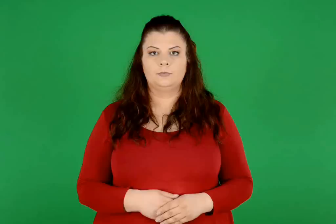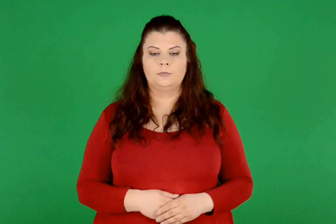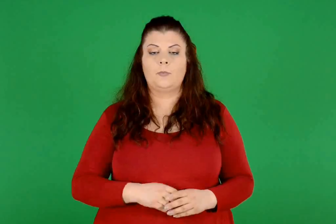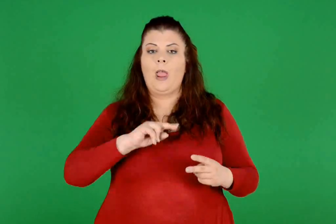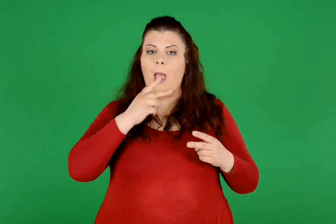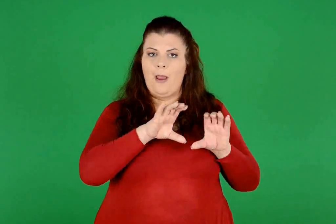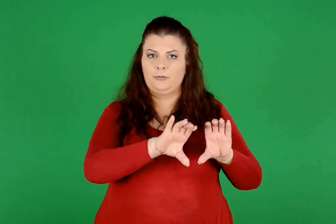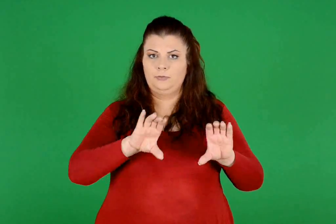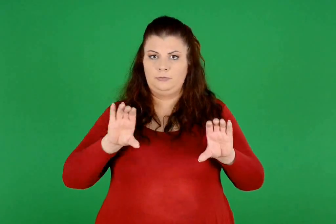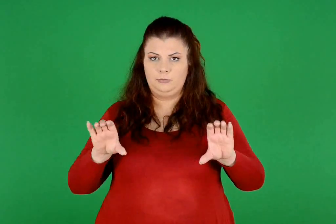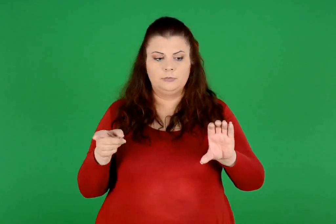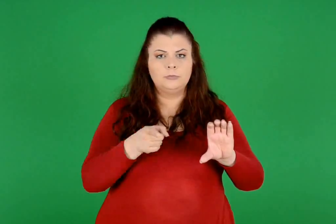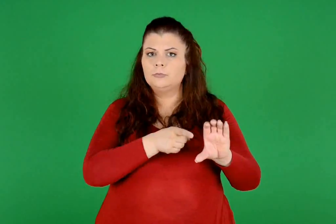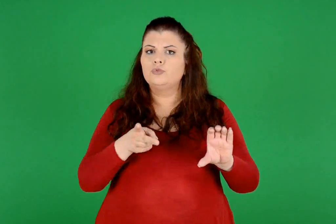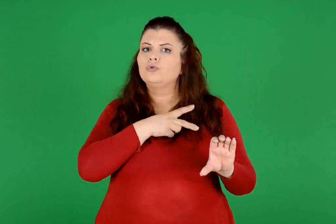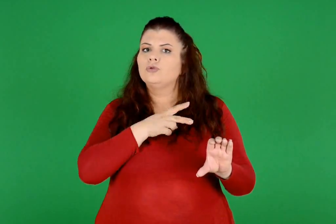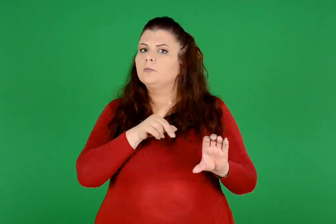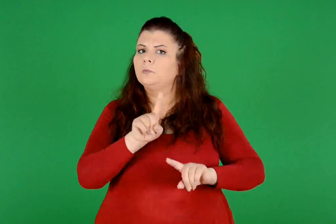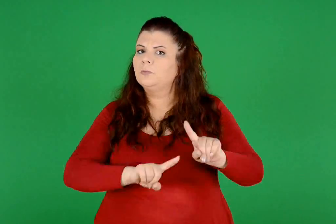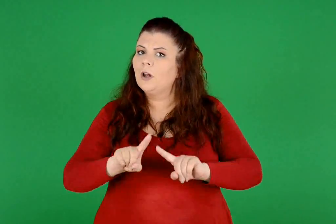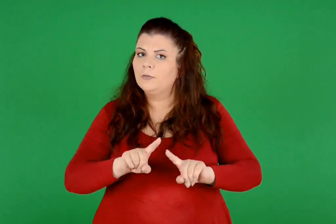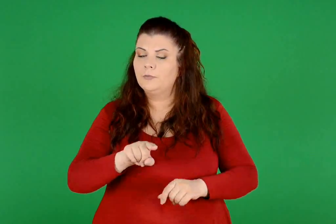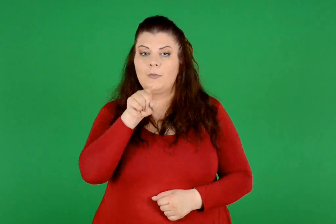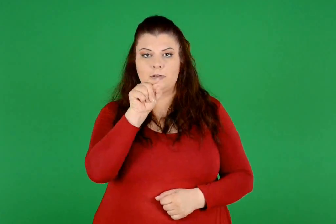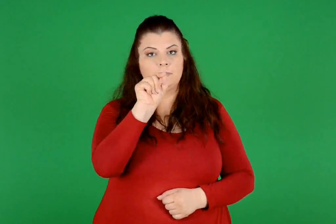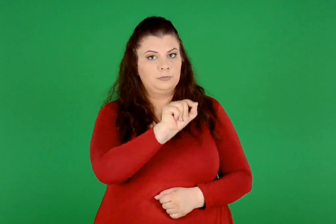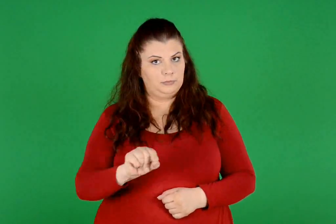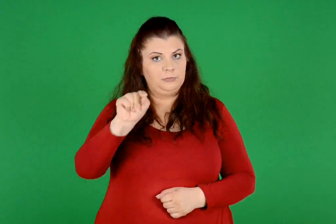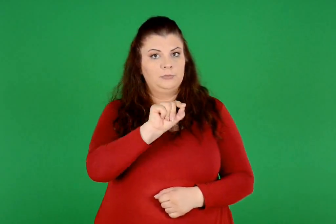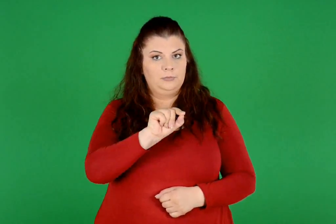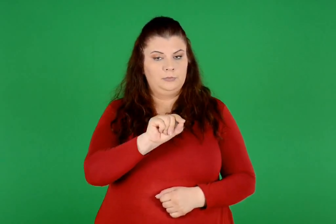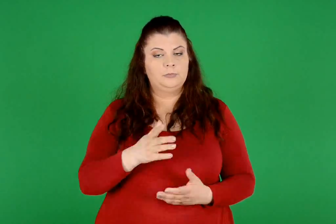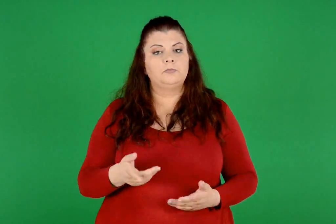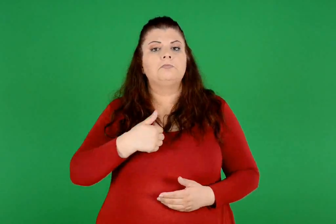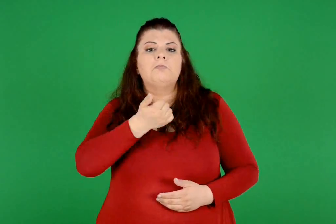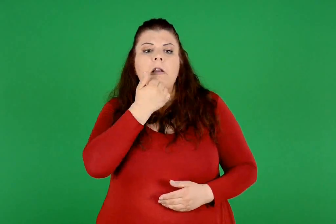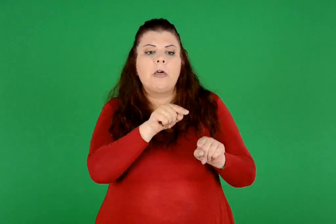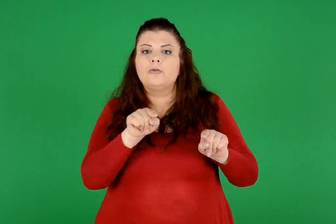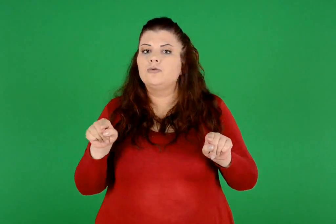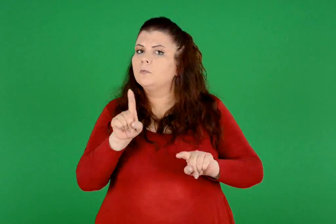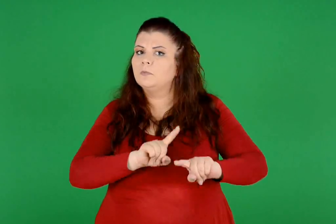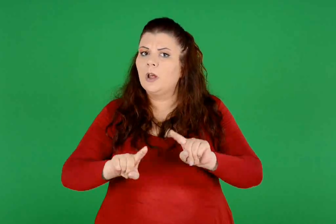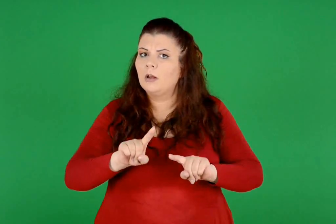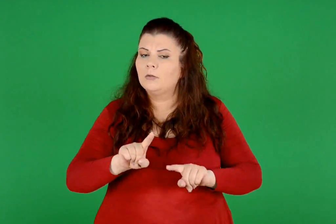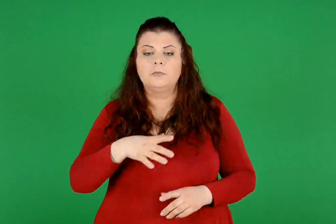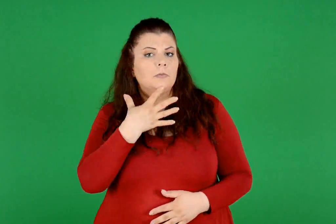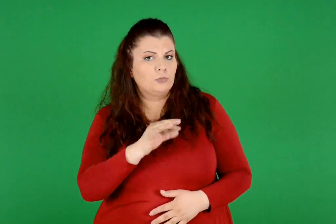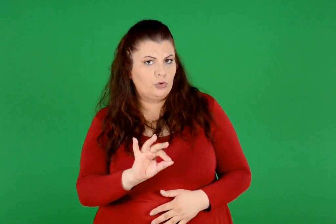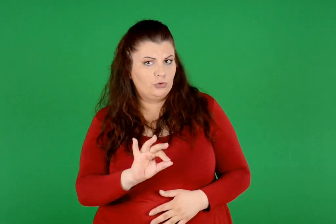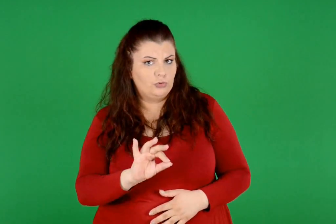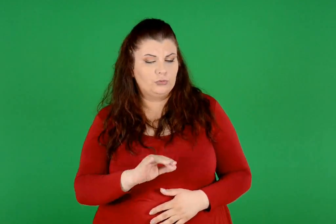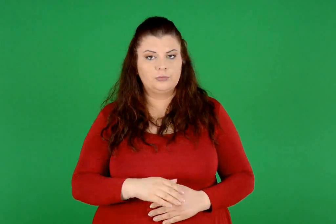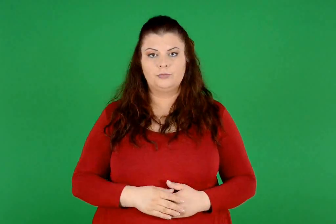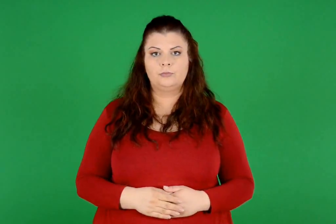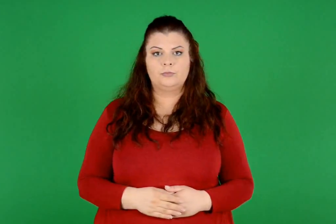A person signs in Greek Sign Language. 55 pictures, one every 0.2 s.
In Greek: ποια ή ποιες απαντήσεις είναι σωστές ; κύκλωσέ τες. ποια ή ποιες είναι λάθος και γιατί ;
